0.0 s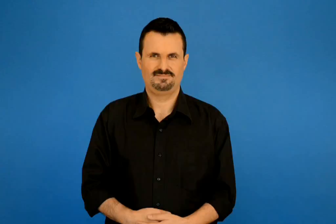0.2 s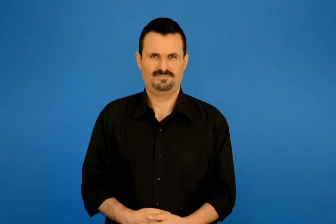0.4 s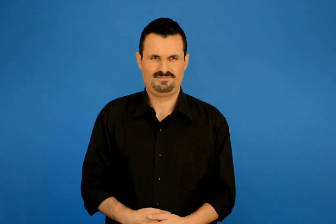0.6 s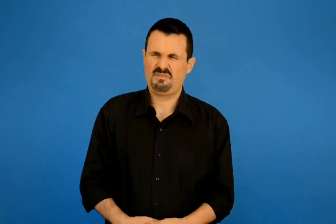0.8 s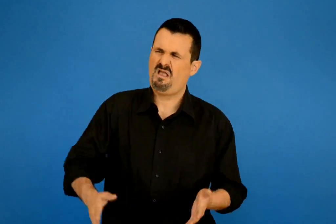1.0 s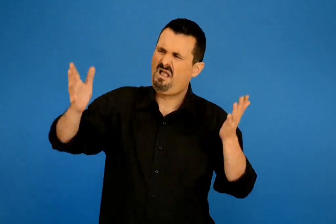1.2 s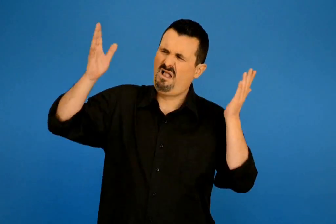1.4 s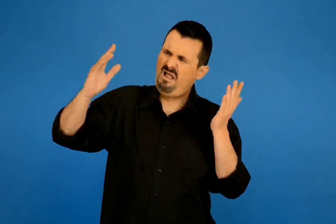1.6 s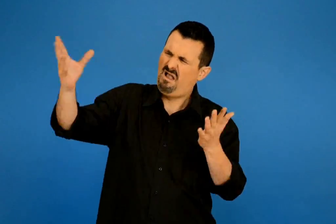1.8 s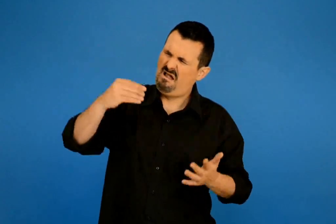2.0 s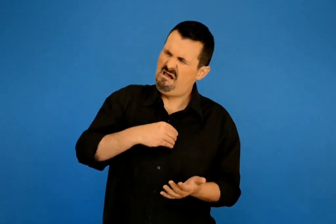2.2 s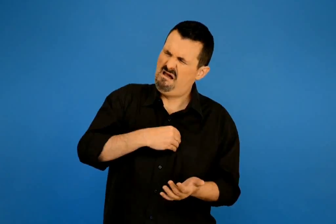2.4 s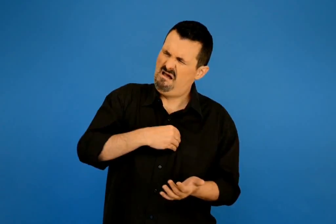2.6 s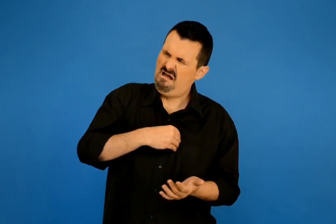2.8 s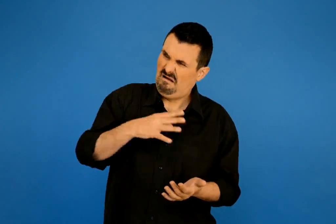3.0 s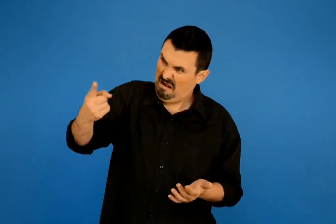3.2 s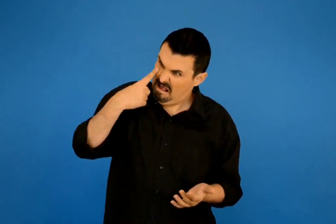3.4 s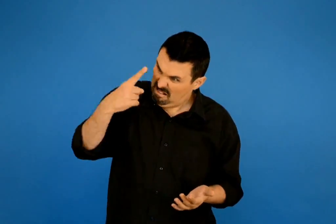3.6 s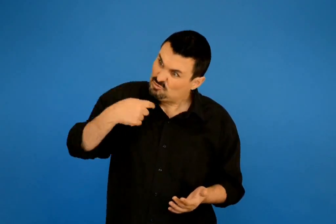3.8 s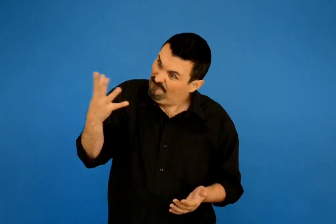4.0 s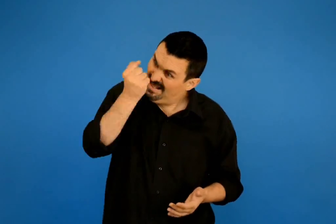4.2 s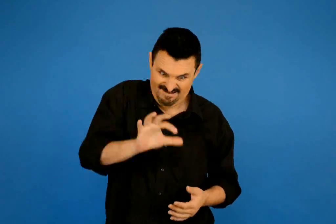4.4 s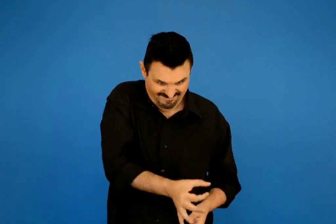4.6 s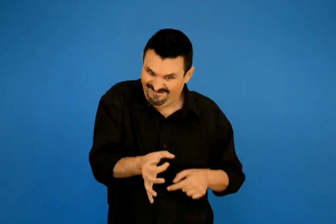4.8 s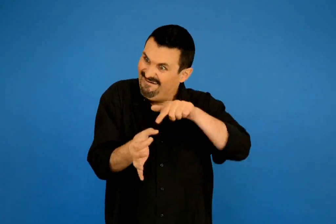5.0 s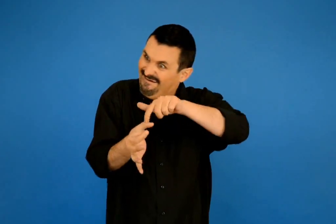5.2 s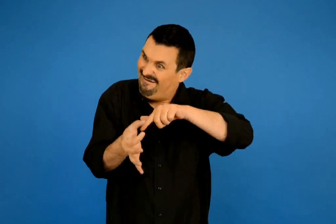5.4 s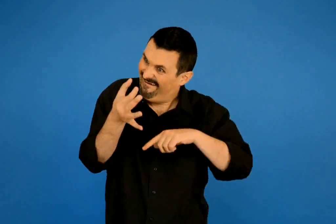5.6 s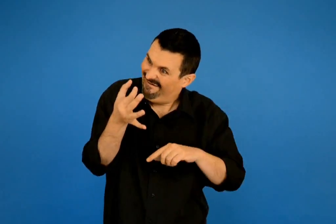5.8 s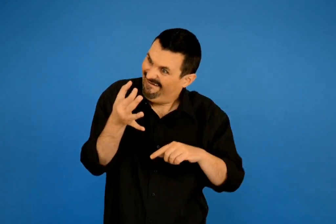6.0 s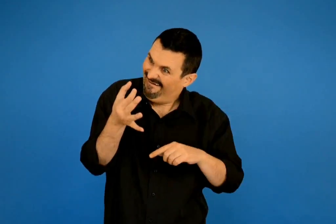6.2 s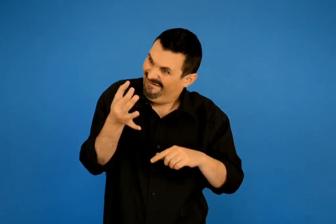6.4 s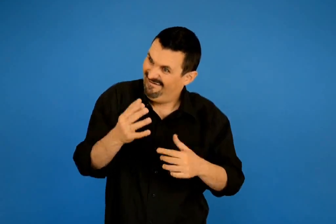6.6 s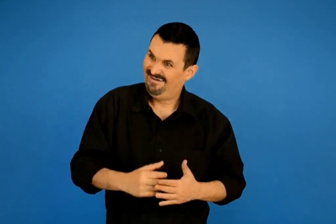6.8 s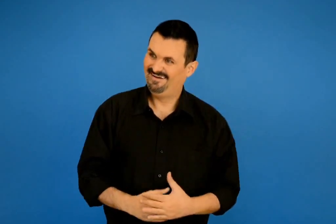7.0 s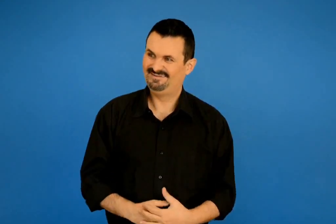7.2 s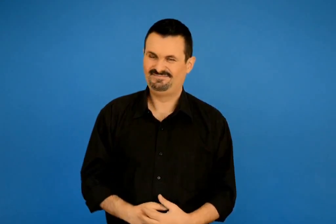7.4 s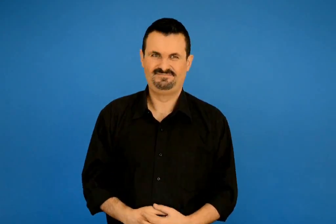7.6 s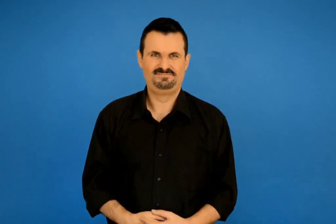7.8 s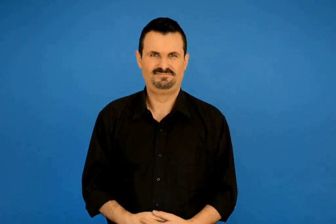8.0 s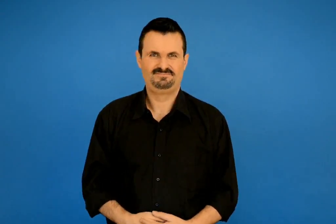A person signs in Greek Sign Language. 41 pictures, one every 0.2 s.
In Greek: ω κακόμοιρε γερό δες βρήκα ένα γρόσι
